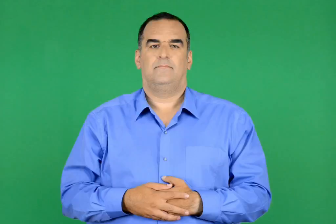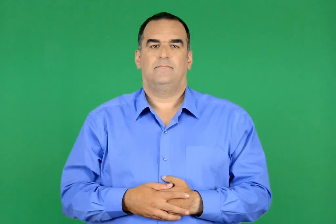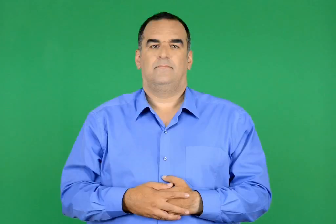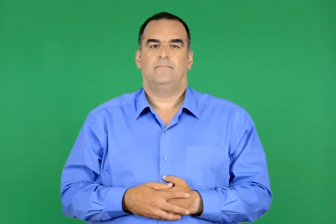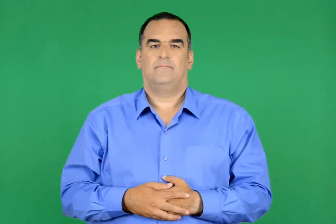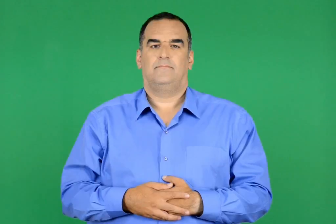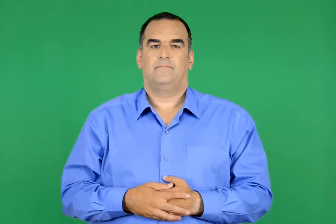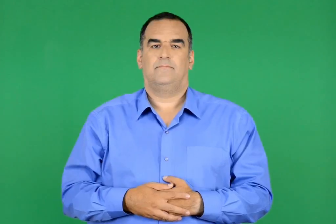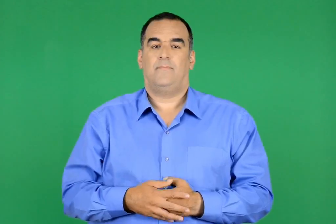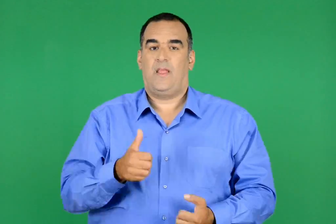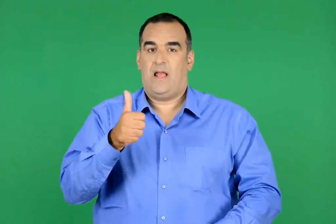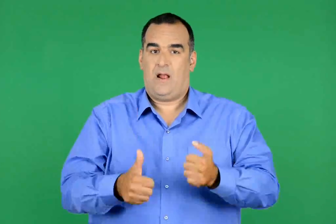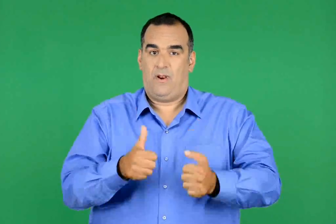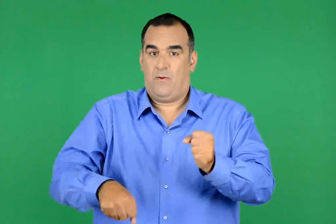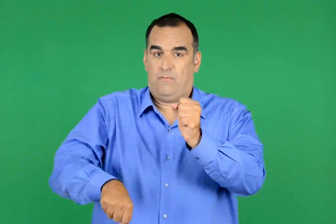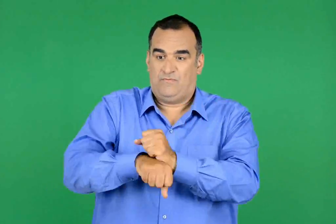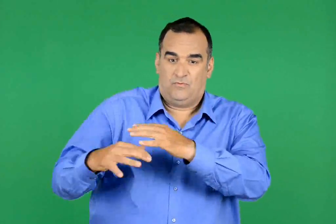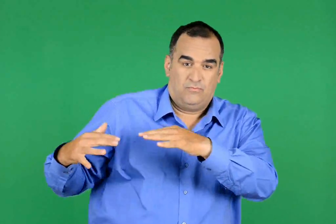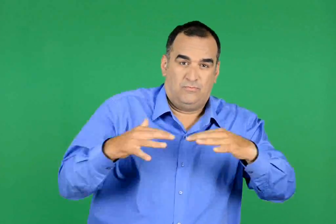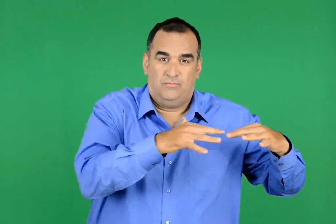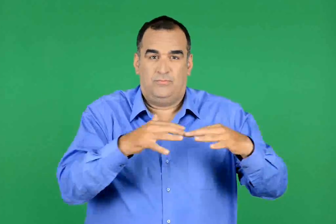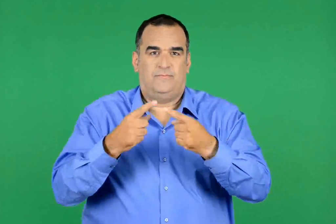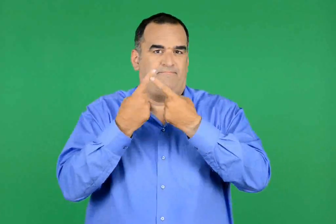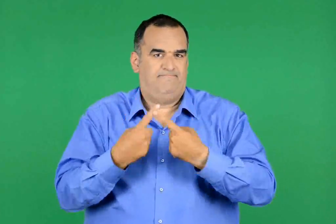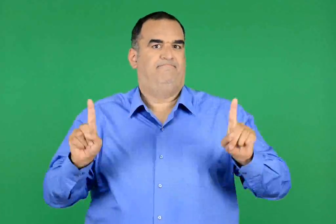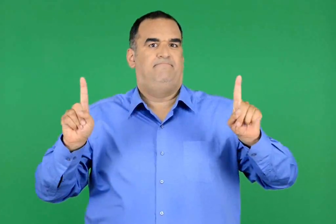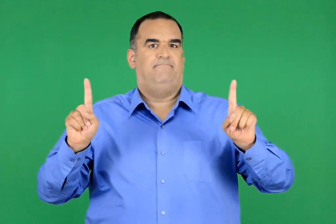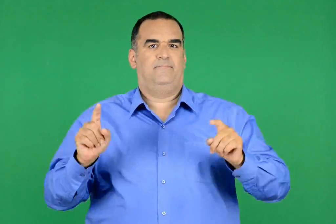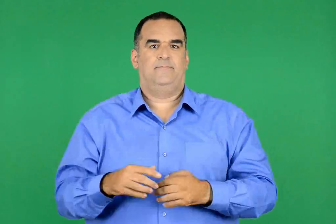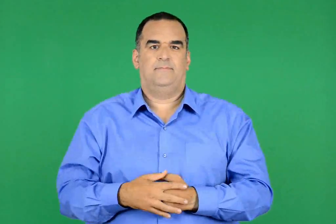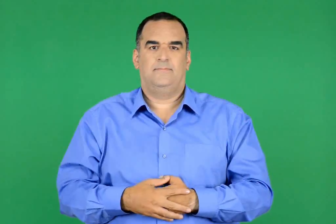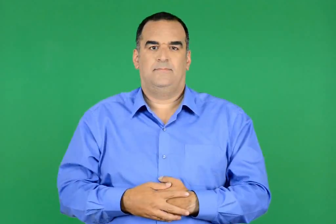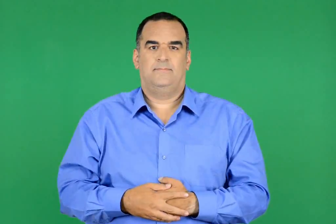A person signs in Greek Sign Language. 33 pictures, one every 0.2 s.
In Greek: ένας αλλιώτικος ποδοσφαιρικός αγώνας
